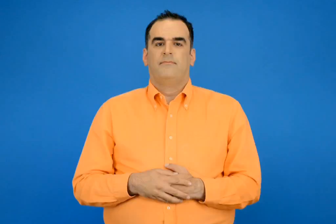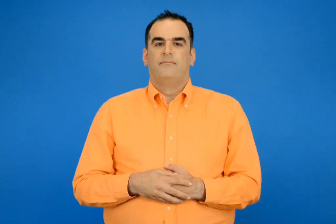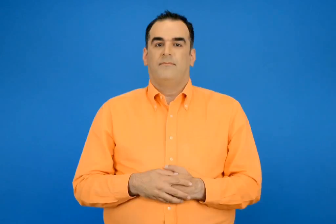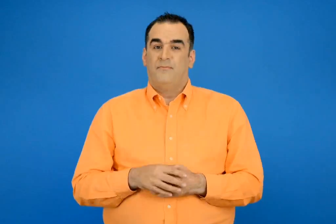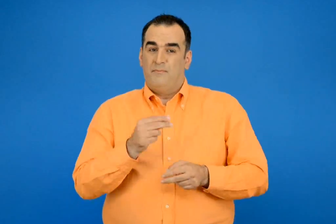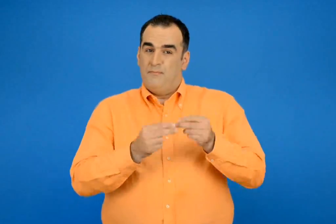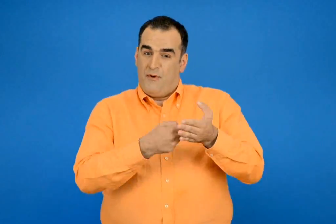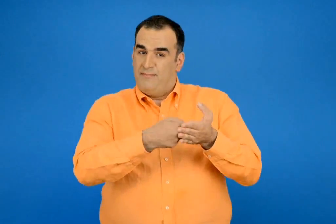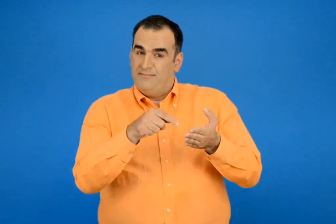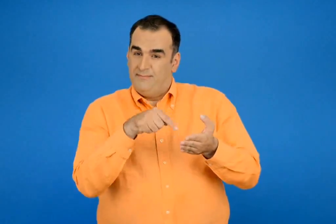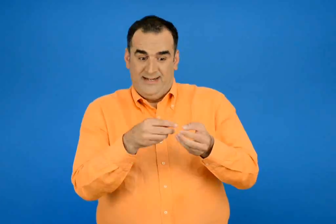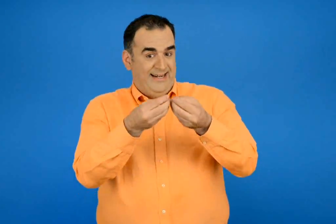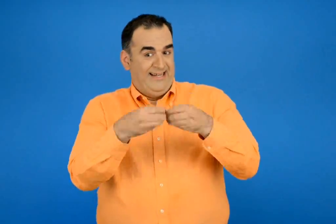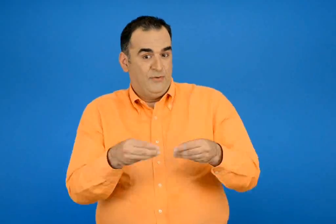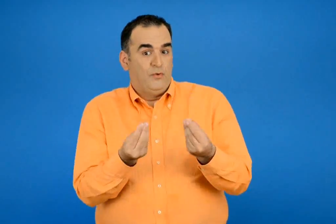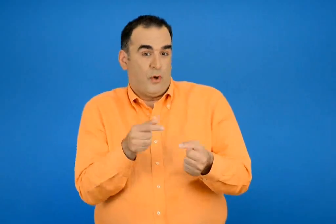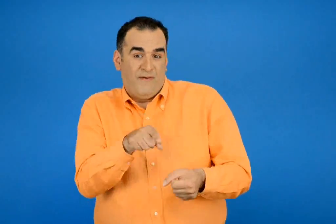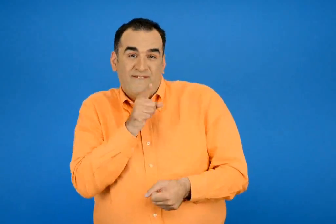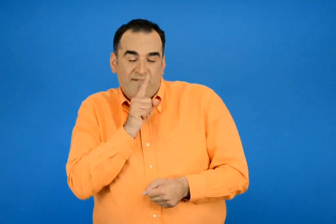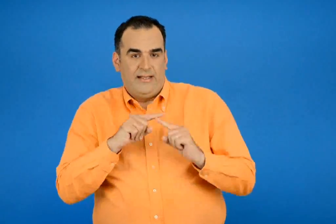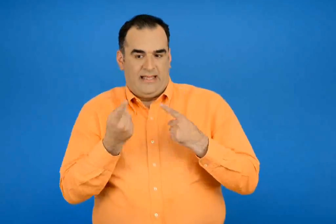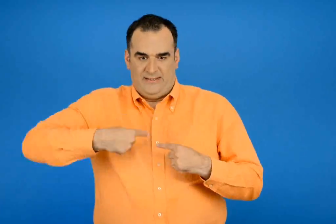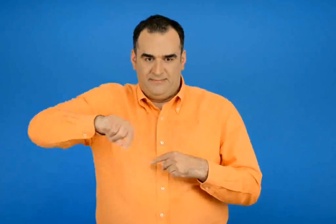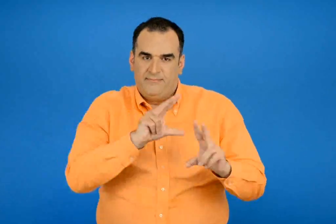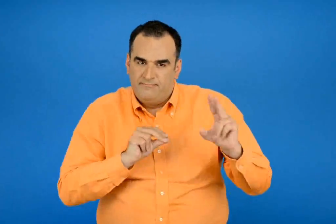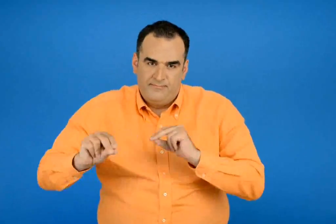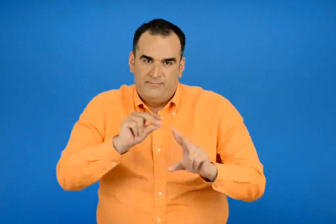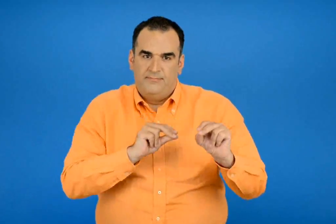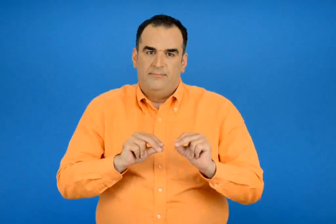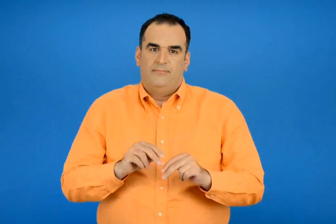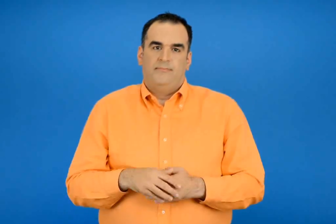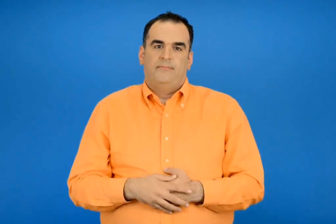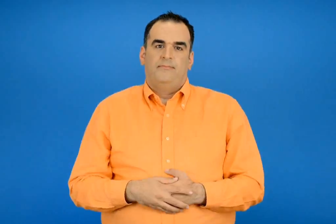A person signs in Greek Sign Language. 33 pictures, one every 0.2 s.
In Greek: συζητάμε στην τάξη για τον τρόπο που λύσαμε το πρόβλημα
